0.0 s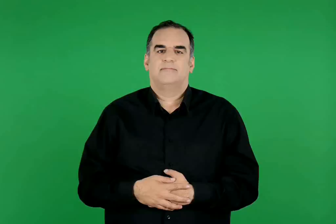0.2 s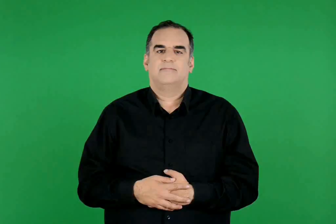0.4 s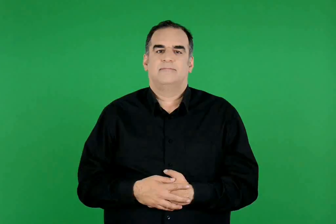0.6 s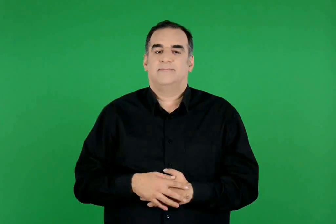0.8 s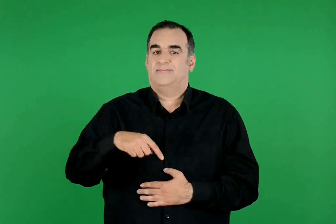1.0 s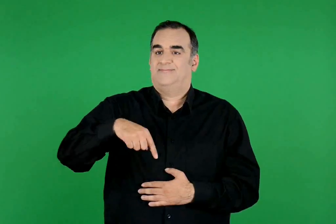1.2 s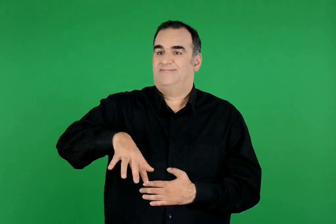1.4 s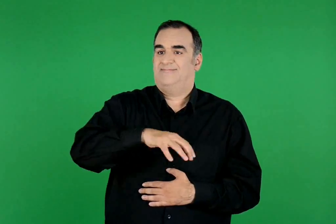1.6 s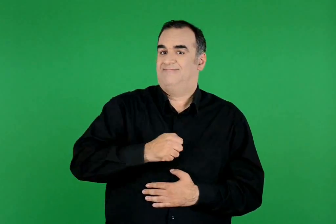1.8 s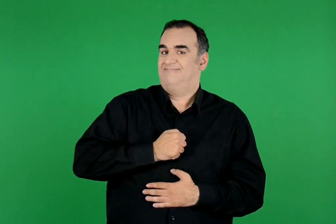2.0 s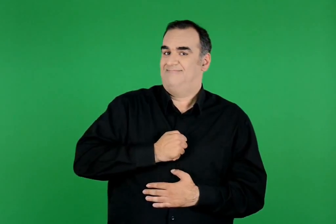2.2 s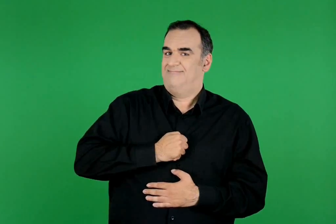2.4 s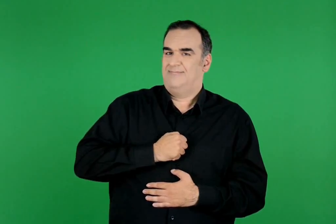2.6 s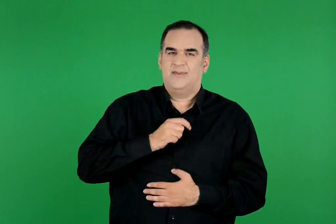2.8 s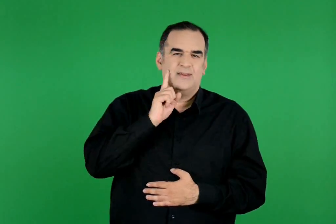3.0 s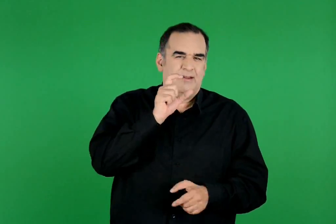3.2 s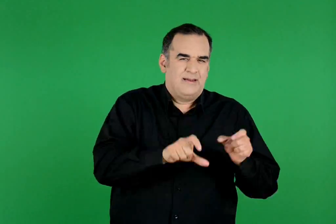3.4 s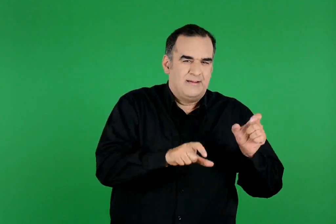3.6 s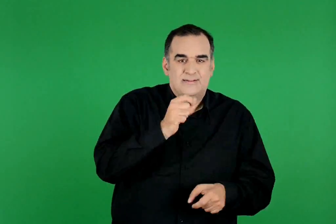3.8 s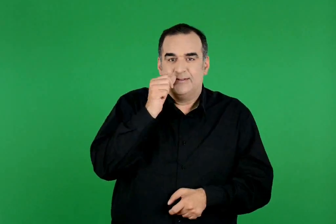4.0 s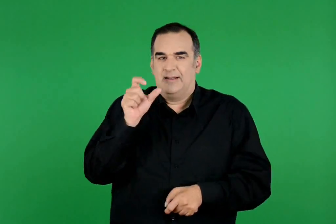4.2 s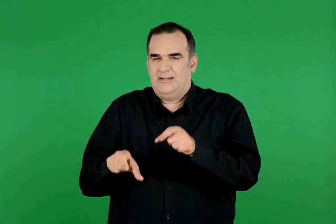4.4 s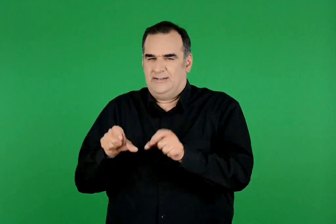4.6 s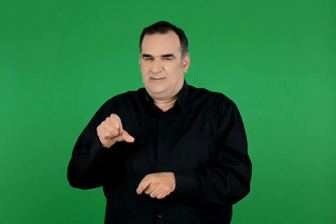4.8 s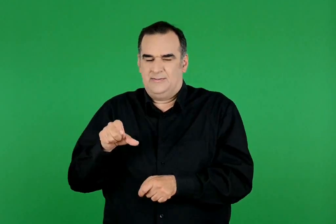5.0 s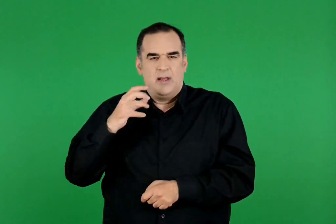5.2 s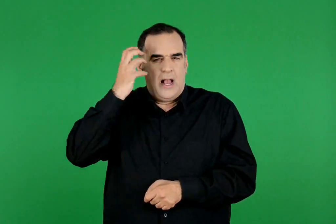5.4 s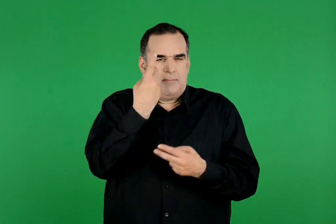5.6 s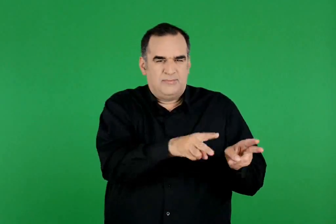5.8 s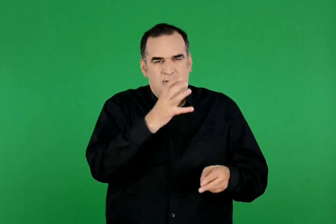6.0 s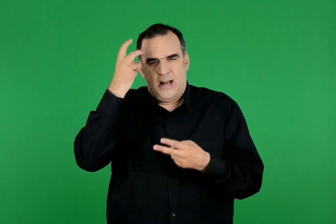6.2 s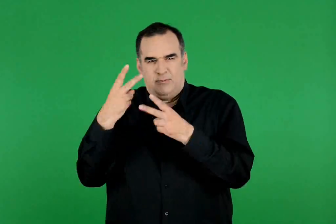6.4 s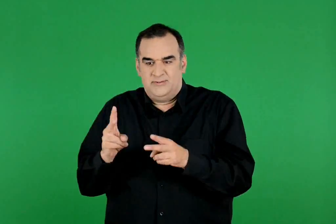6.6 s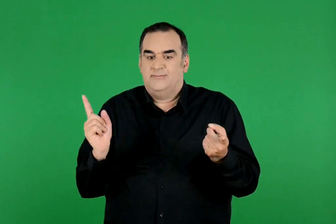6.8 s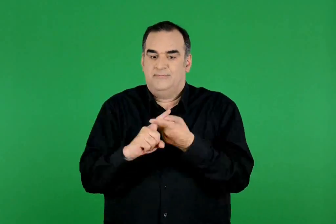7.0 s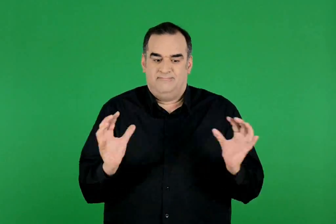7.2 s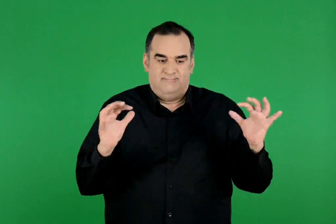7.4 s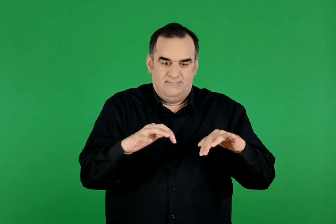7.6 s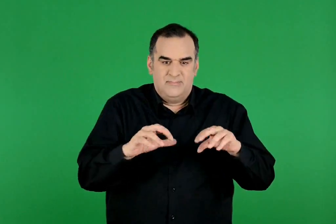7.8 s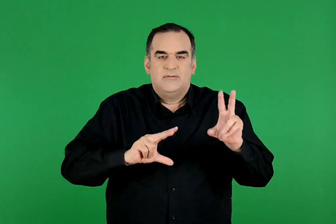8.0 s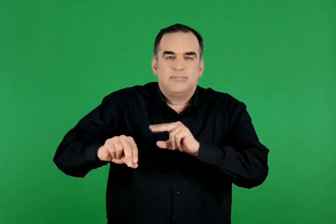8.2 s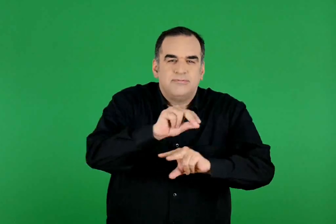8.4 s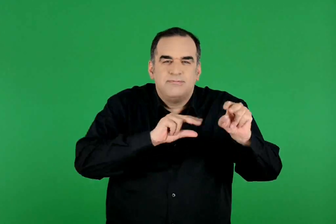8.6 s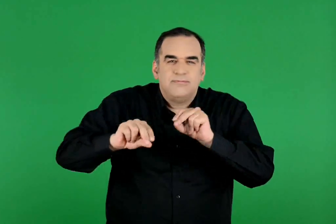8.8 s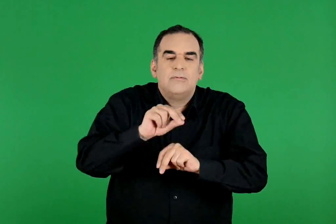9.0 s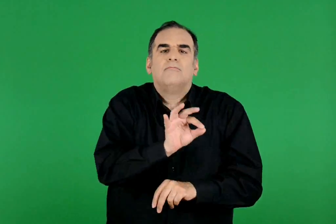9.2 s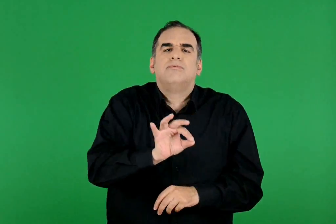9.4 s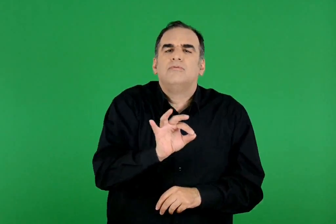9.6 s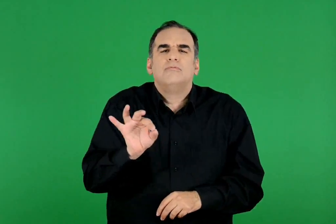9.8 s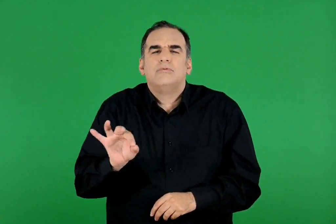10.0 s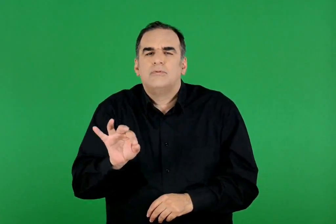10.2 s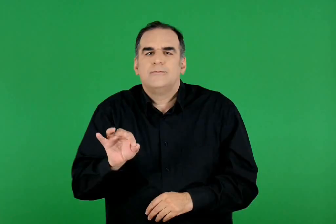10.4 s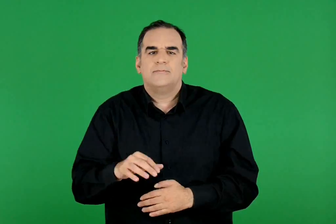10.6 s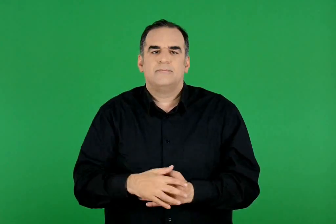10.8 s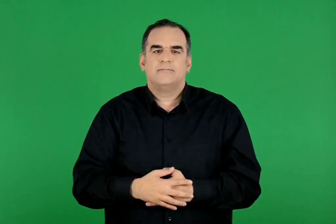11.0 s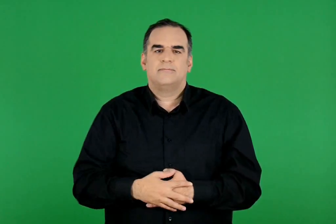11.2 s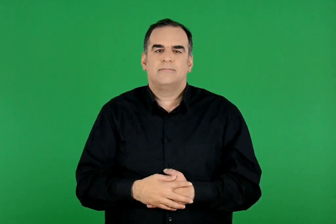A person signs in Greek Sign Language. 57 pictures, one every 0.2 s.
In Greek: πού συναντιούνται κι ανταλλάσσουν τις απόψεις τους γυναίκες και άντρες στον δικό μας τόπο ;
